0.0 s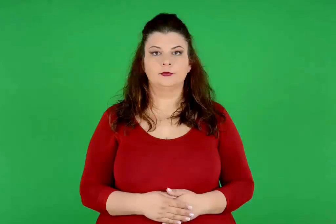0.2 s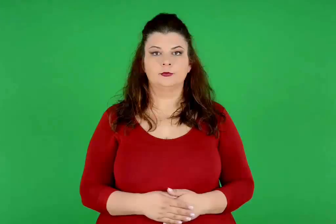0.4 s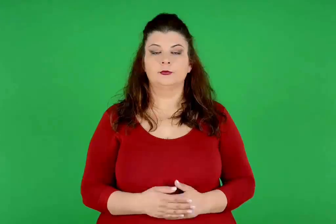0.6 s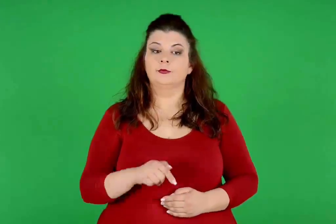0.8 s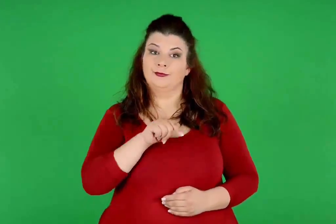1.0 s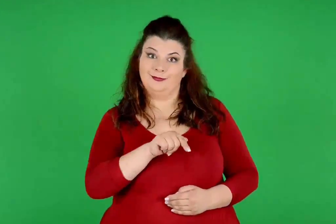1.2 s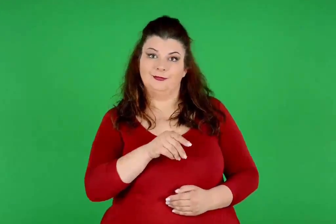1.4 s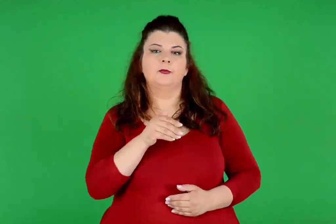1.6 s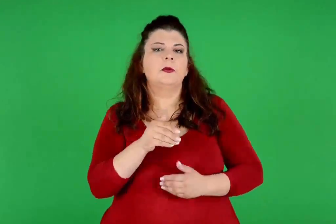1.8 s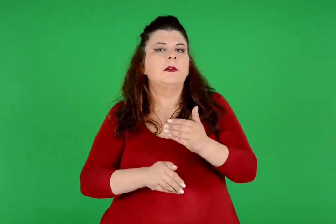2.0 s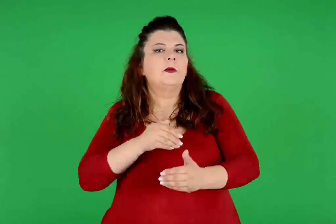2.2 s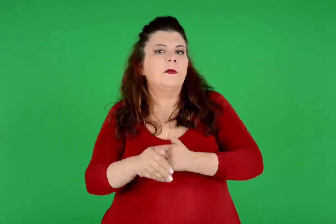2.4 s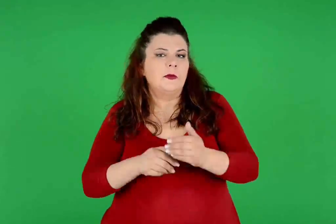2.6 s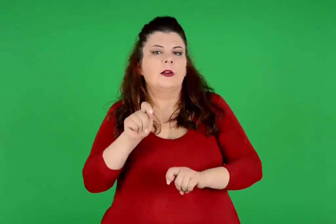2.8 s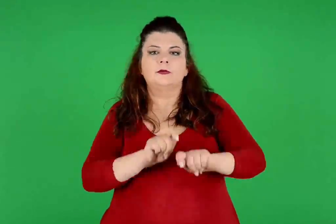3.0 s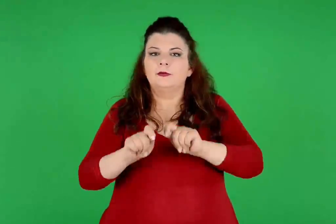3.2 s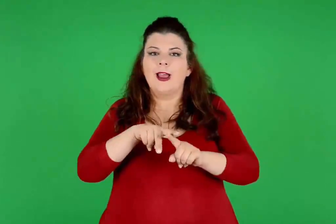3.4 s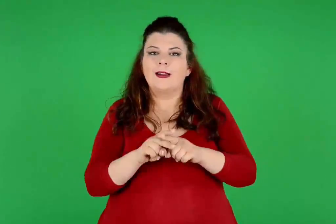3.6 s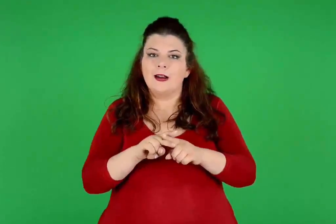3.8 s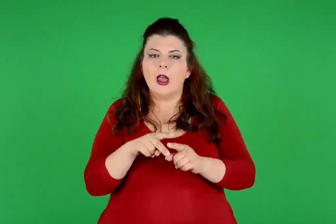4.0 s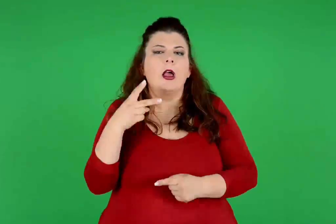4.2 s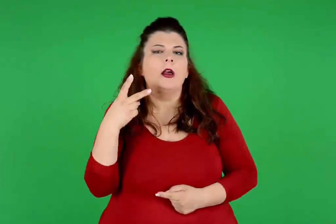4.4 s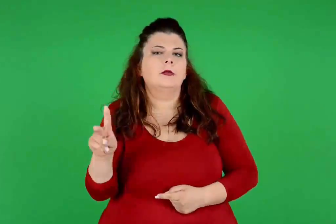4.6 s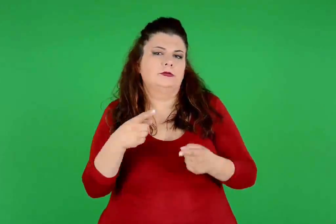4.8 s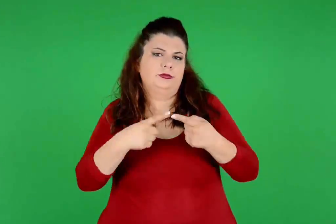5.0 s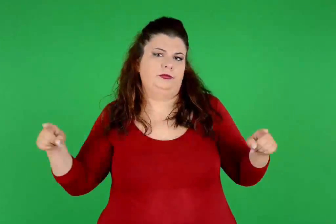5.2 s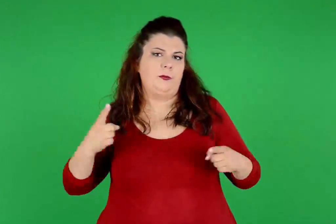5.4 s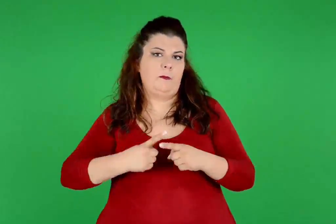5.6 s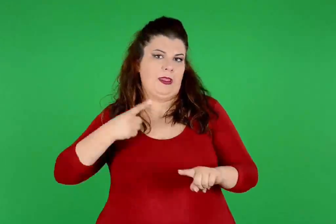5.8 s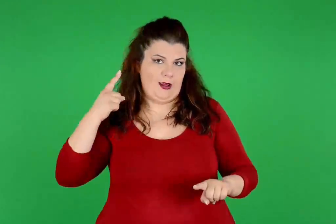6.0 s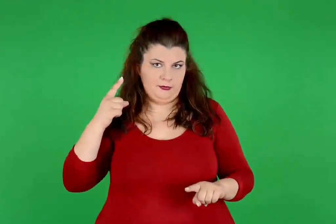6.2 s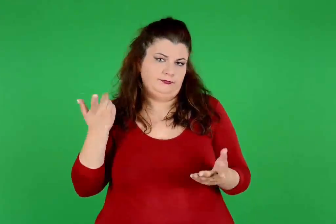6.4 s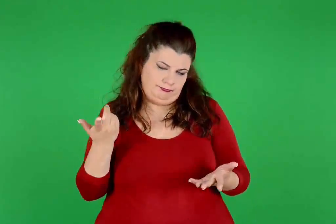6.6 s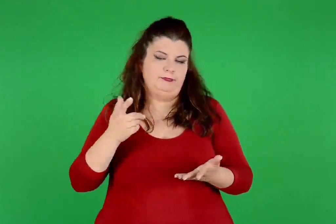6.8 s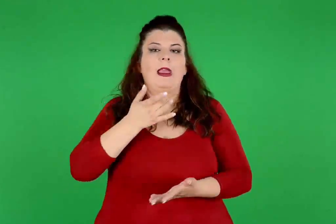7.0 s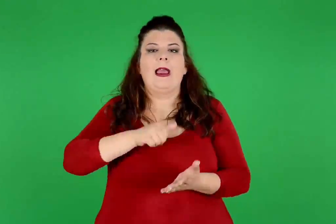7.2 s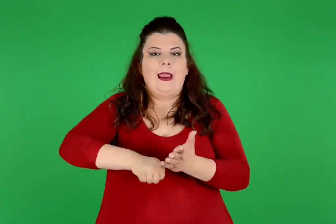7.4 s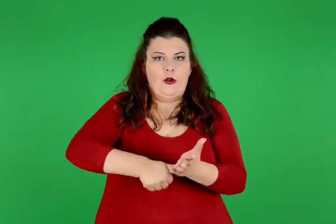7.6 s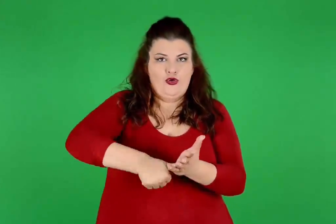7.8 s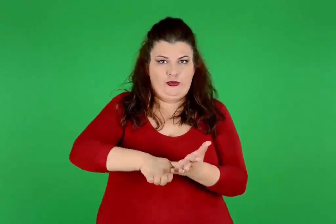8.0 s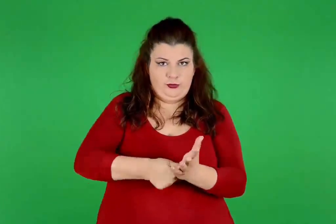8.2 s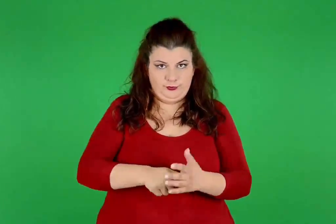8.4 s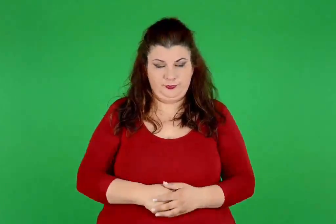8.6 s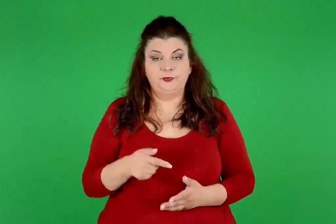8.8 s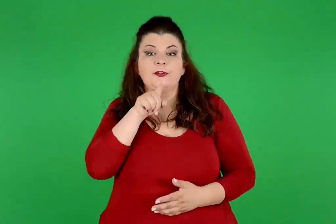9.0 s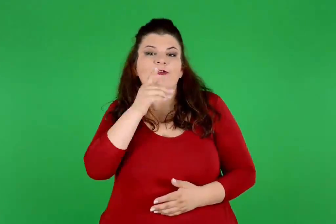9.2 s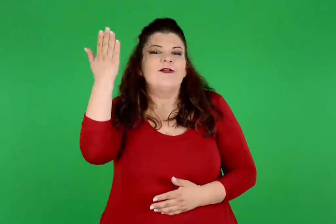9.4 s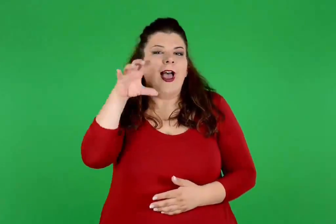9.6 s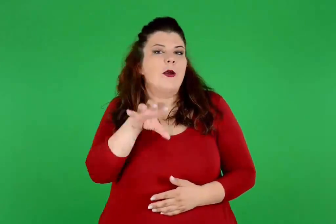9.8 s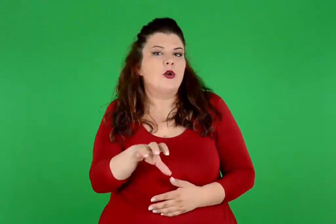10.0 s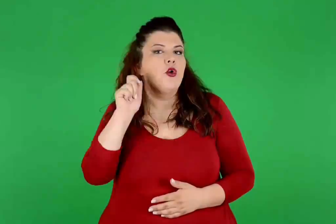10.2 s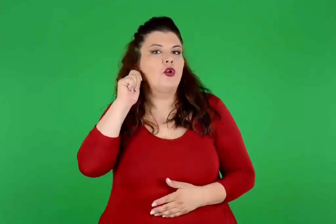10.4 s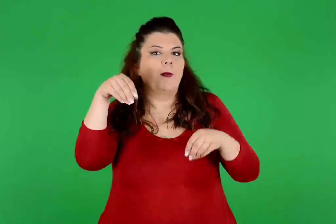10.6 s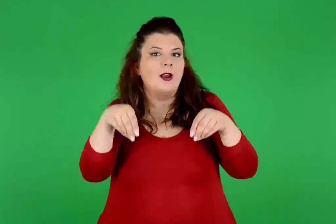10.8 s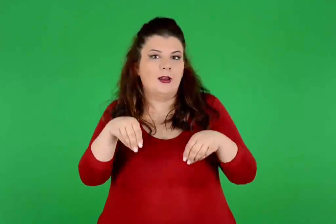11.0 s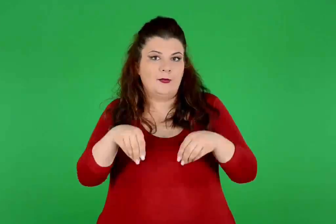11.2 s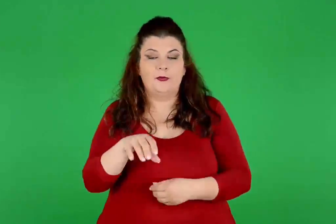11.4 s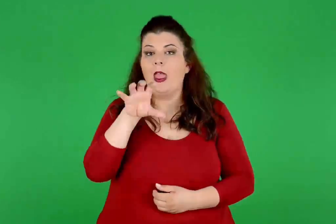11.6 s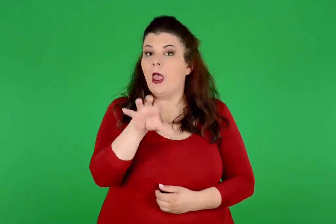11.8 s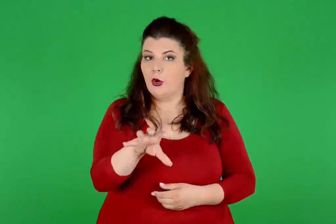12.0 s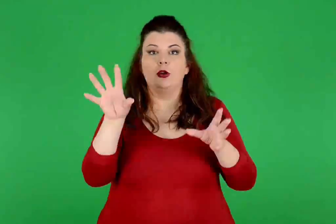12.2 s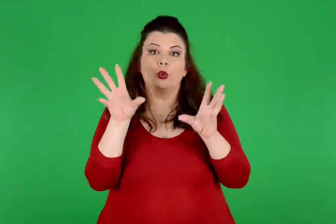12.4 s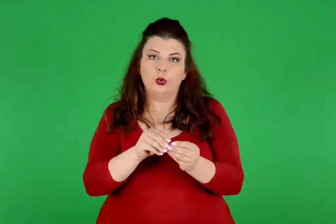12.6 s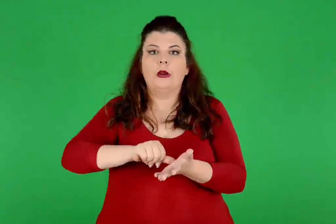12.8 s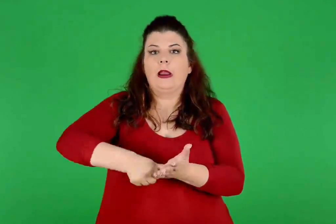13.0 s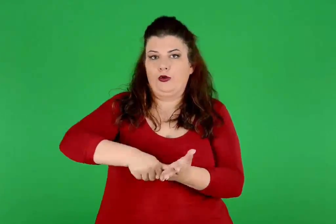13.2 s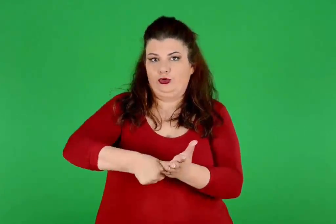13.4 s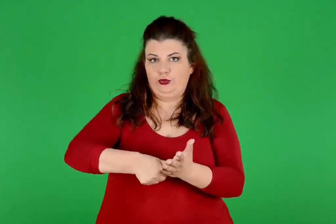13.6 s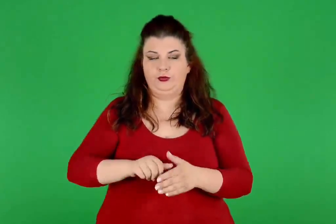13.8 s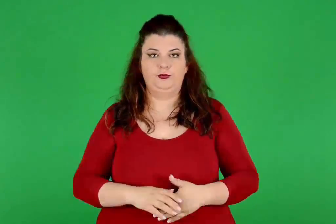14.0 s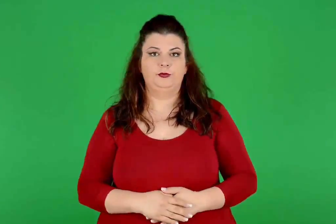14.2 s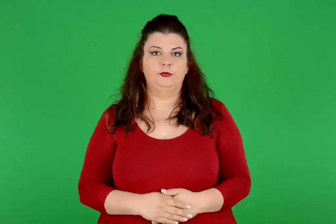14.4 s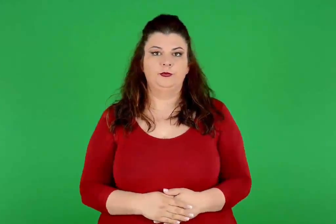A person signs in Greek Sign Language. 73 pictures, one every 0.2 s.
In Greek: αργότερα , όταν έφτιαξαν εργαλεία από μέταλλα χαλκό , άρχισε μια νέα εποχή , η εποχή του χαλκού
